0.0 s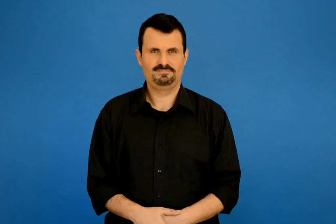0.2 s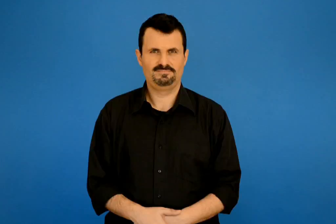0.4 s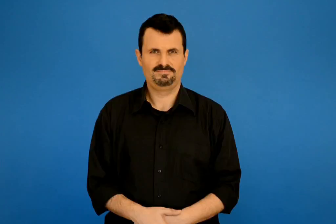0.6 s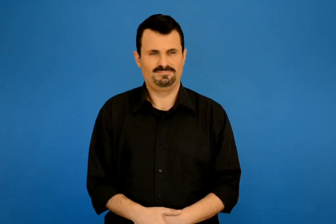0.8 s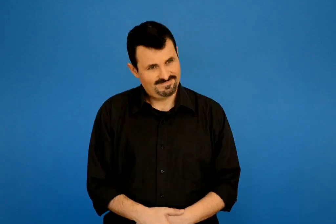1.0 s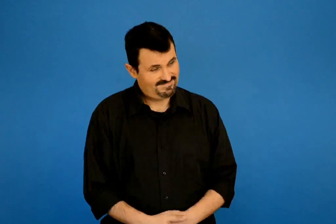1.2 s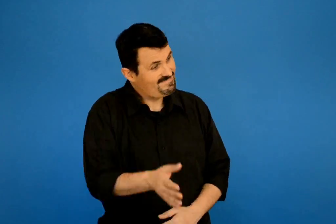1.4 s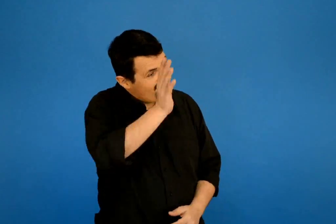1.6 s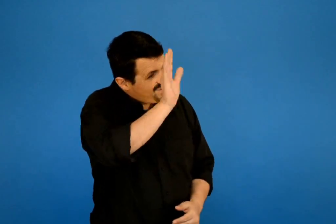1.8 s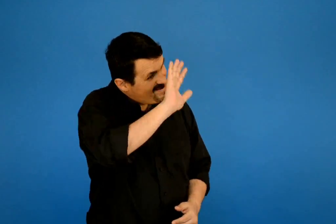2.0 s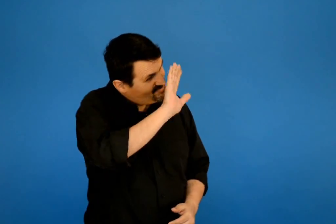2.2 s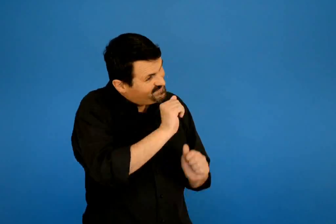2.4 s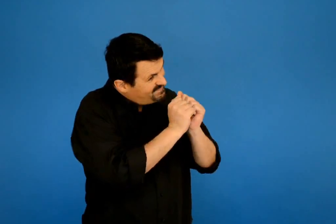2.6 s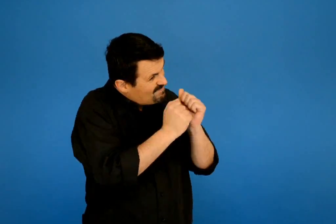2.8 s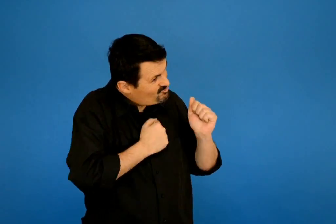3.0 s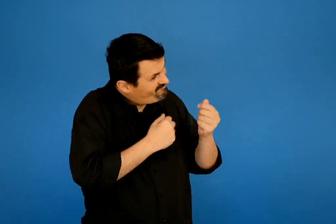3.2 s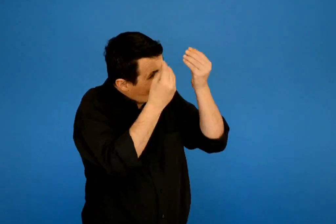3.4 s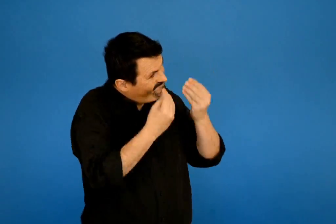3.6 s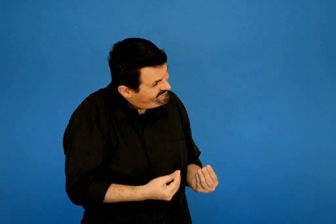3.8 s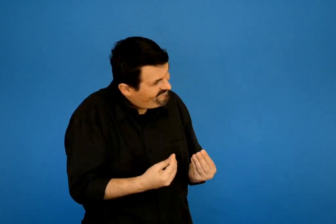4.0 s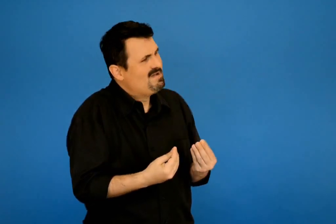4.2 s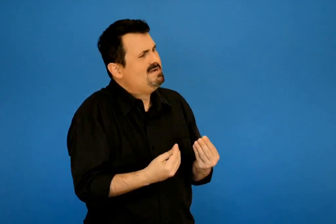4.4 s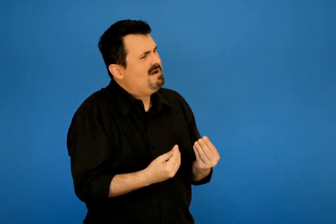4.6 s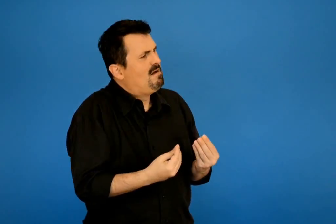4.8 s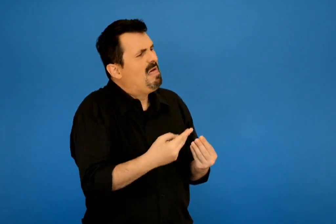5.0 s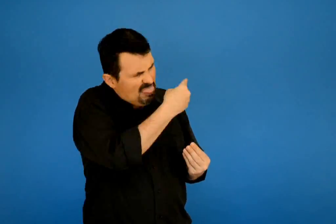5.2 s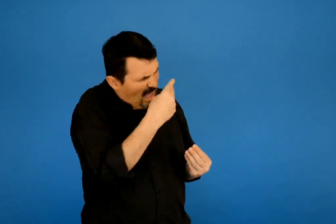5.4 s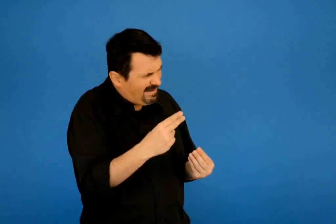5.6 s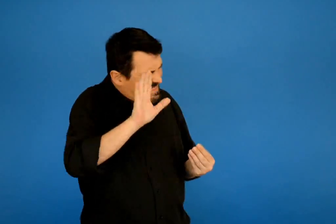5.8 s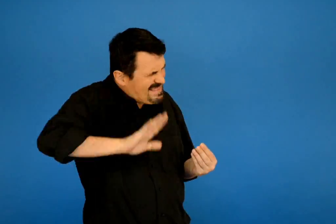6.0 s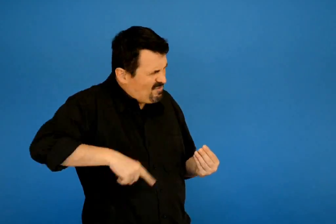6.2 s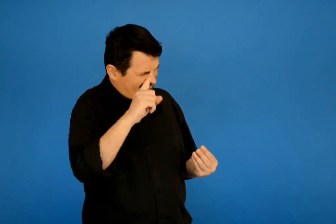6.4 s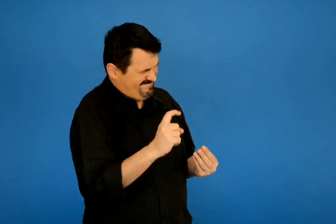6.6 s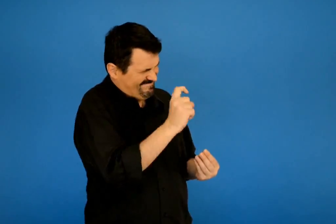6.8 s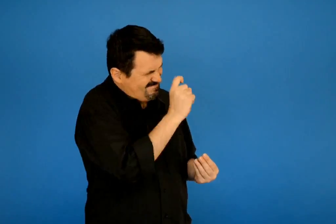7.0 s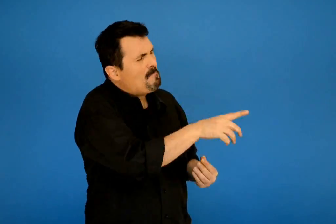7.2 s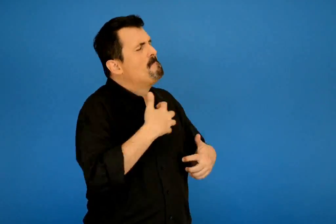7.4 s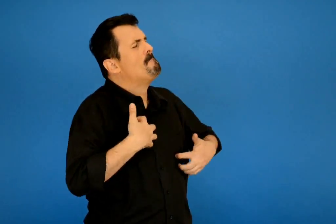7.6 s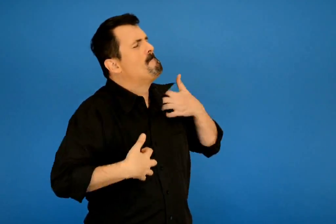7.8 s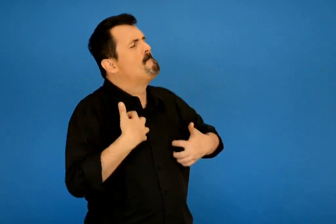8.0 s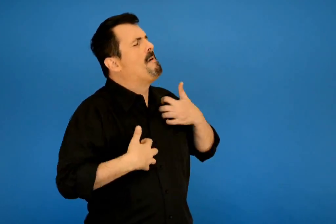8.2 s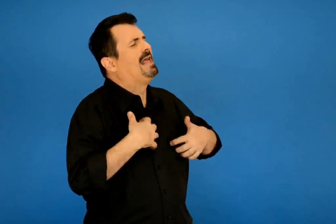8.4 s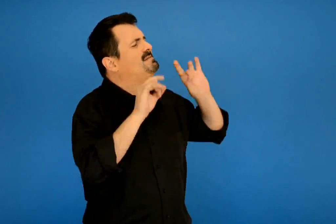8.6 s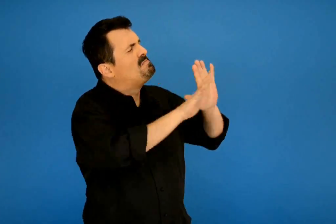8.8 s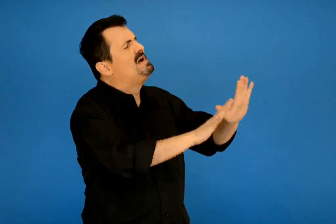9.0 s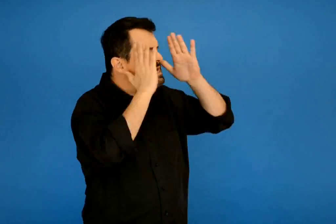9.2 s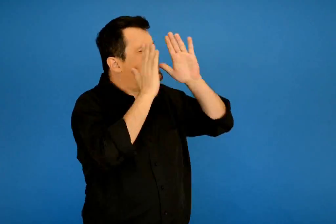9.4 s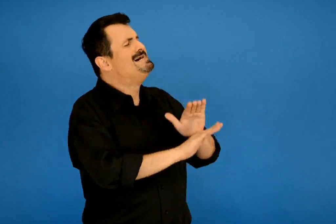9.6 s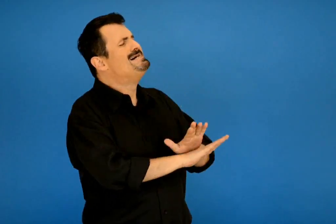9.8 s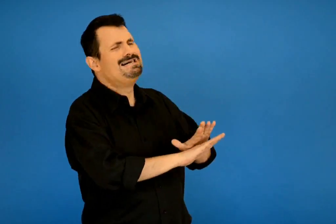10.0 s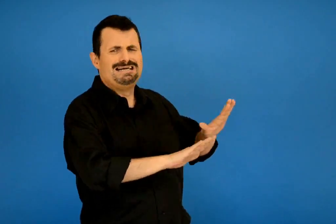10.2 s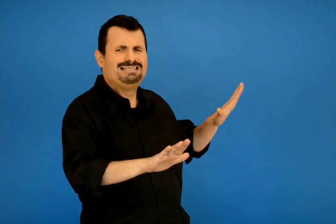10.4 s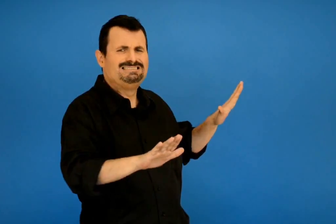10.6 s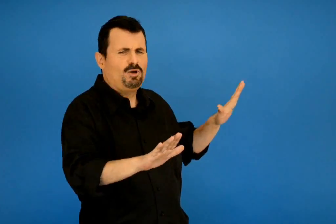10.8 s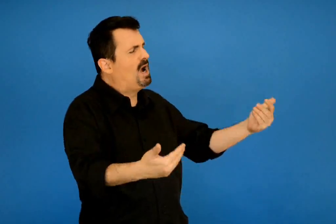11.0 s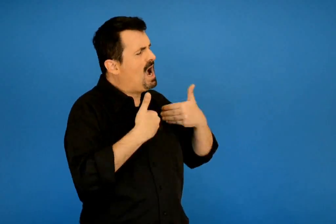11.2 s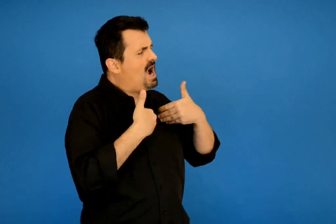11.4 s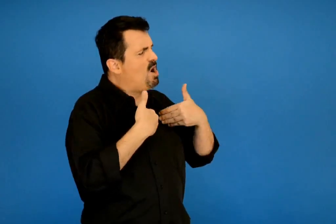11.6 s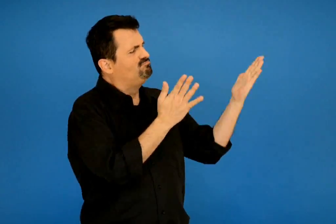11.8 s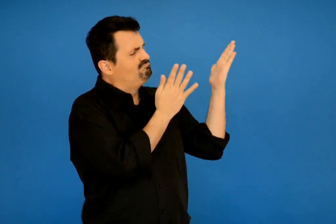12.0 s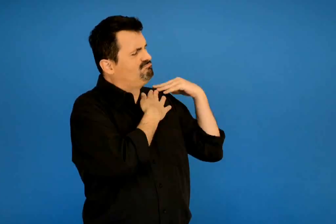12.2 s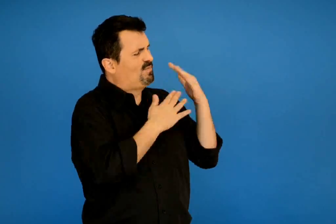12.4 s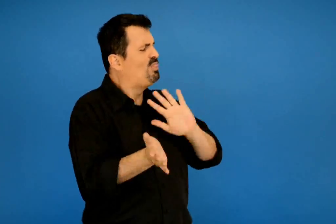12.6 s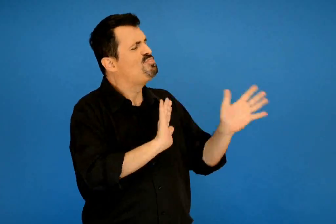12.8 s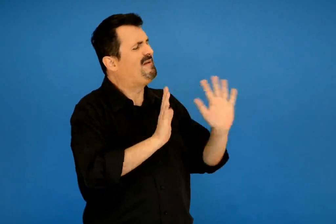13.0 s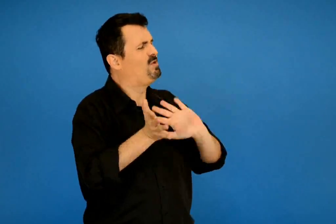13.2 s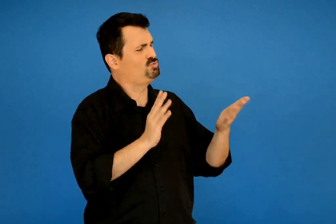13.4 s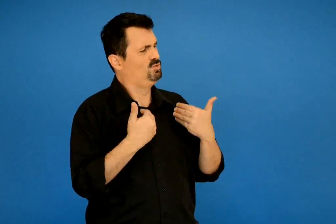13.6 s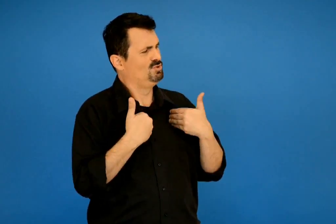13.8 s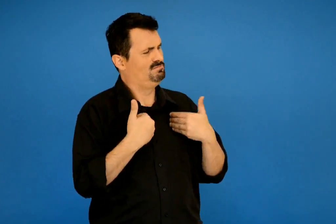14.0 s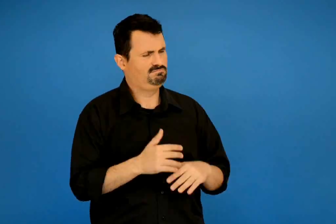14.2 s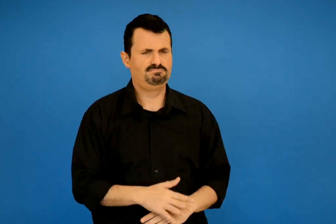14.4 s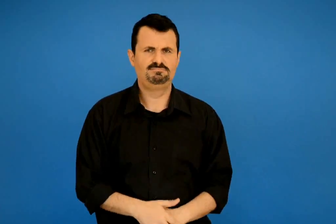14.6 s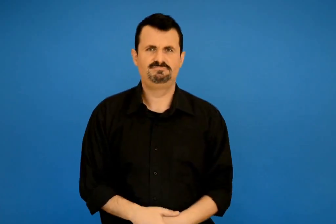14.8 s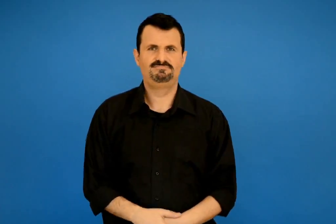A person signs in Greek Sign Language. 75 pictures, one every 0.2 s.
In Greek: γεια σου καλέ μου φιλέ να προσέχεις κι όσο για τον τελευταίο ιππόκαμπο μείνε ήσυχος θα φροντίσω εγώ
